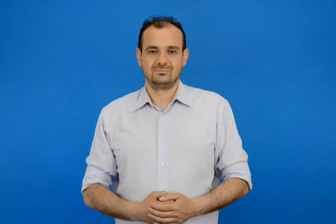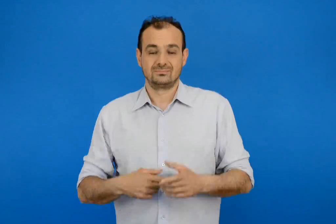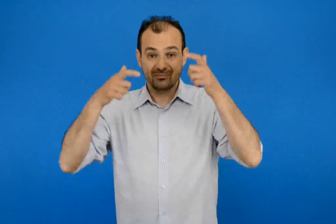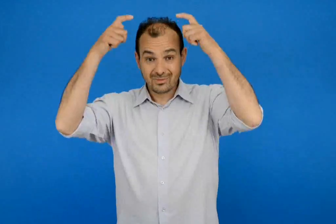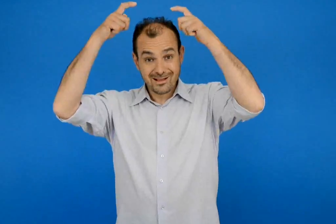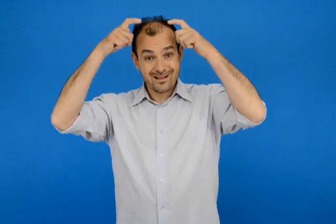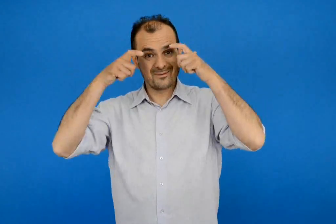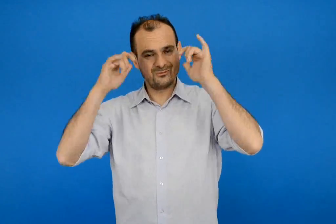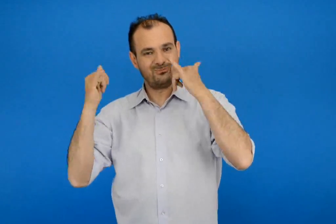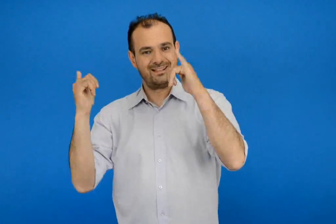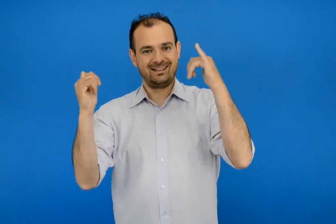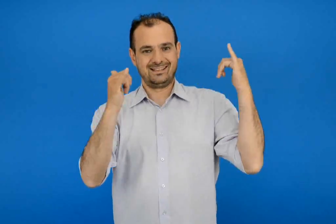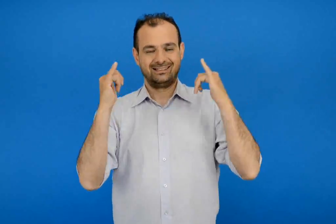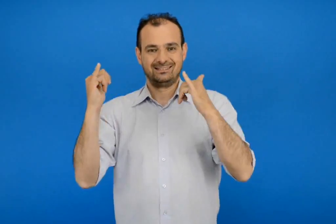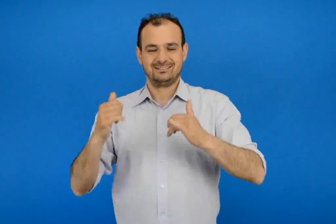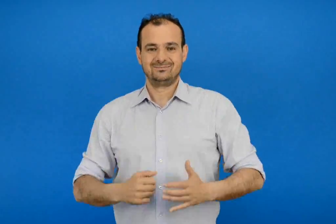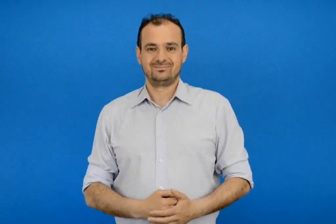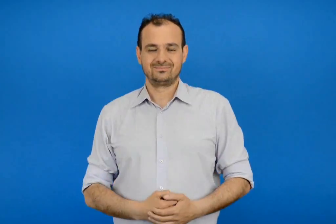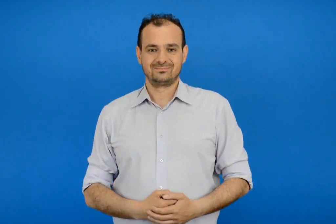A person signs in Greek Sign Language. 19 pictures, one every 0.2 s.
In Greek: γλέντι γάμου
